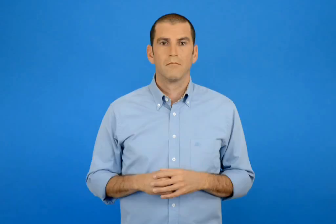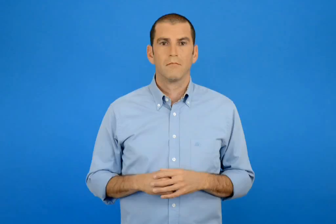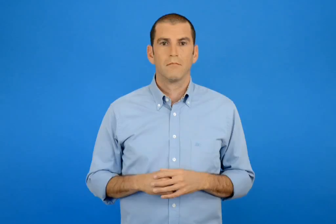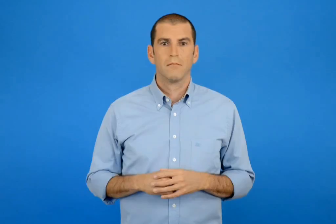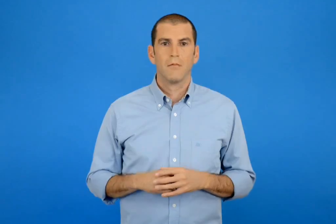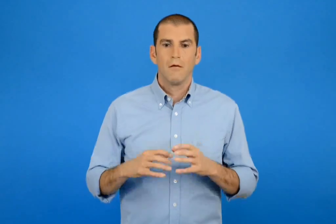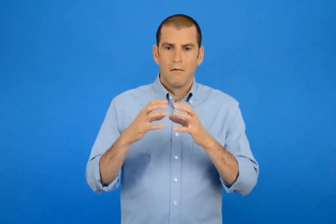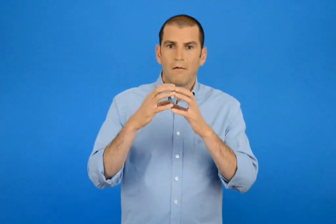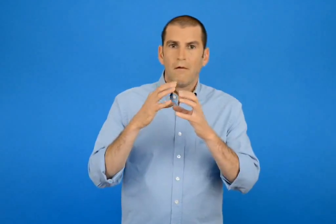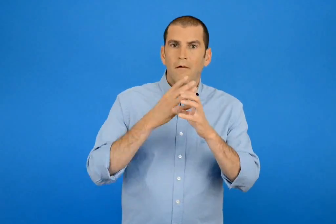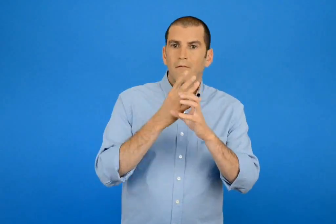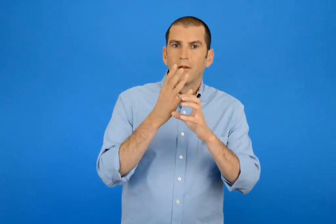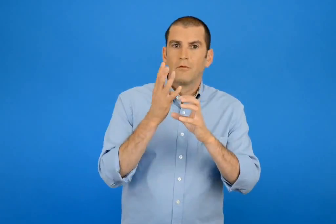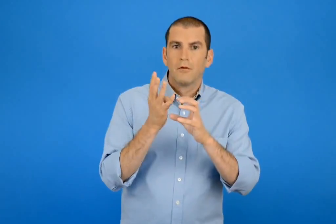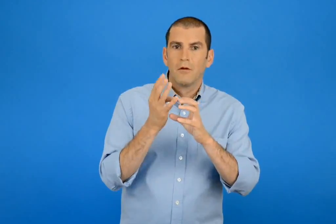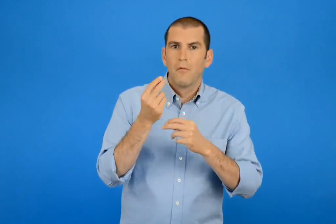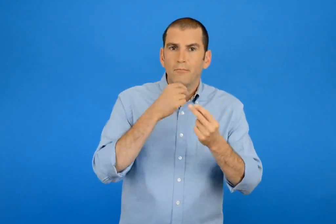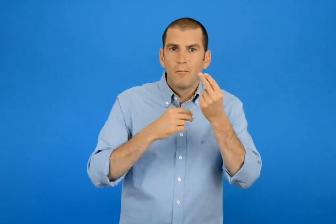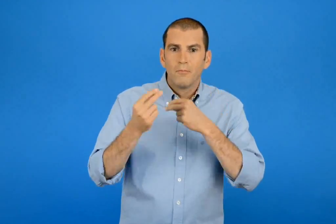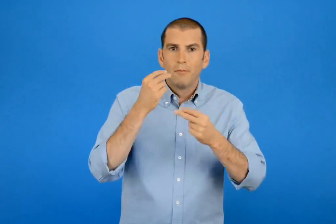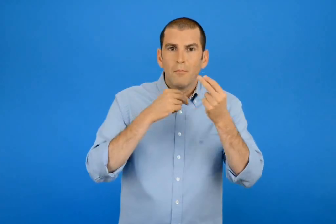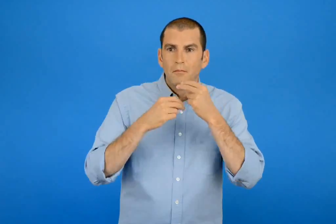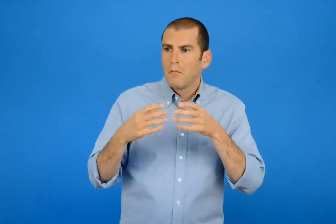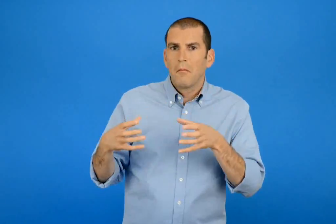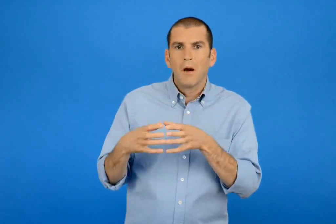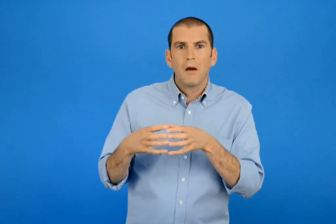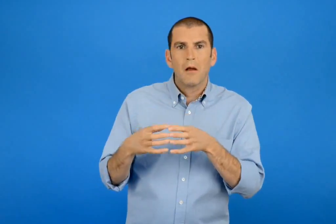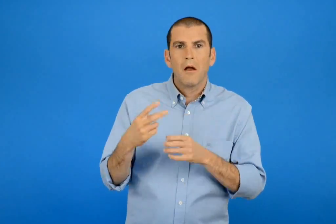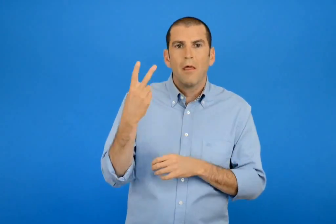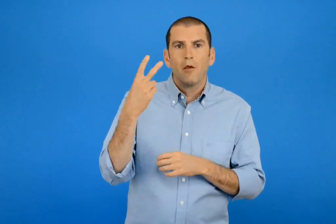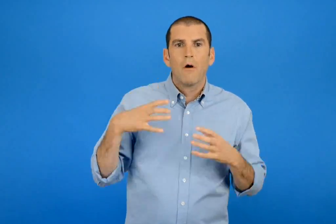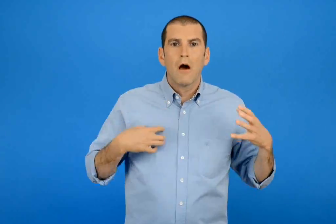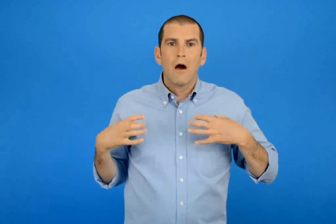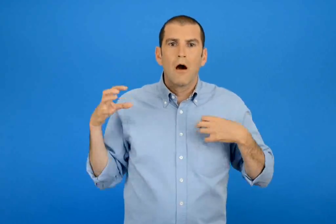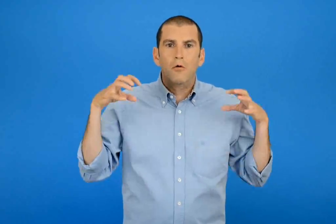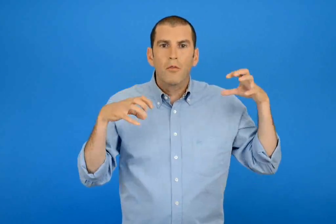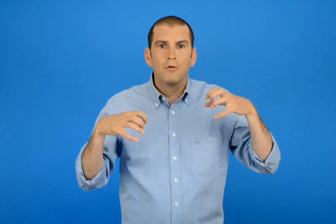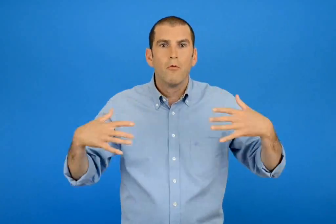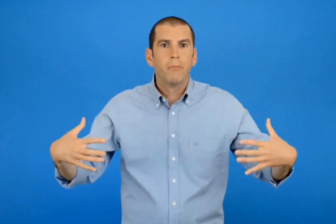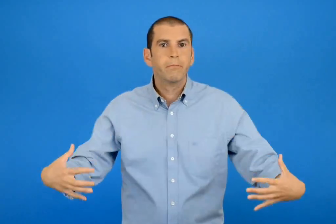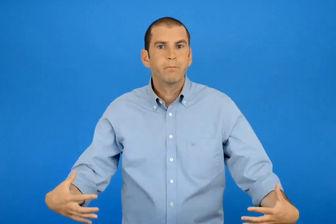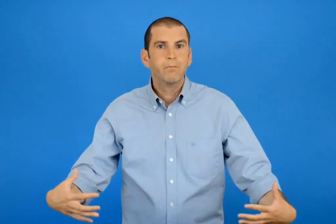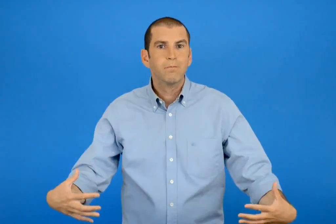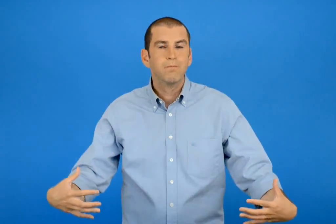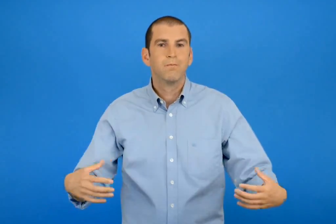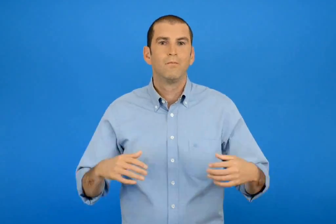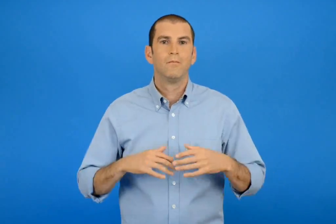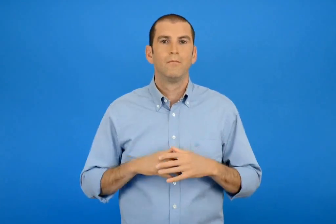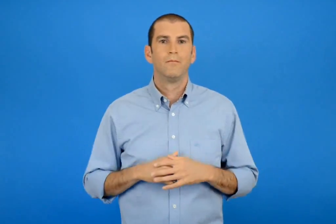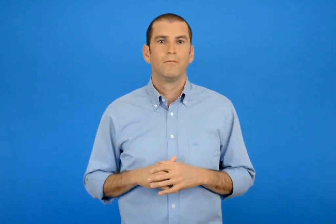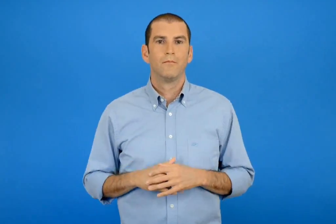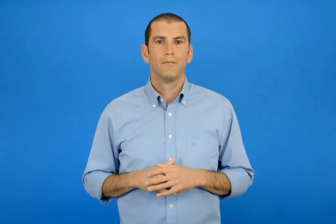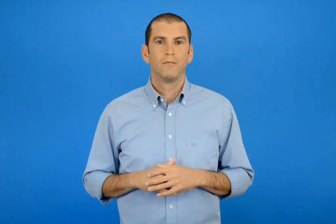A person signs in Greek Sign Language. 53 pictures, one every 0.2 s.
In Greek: και έτρωγα φραγκόσυκα με δυο χοντρές αρκούδες
